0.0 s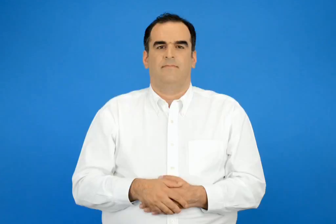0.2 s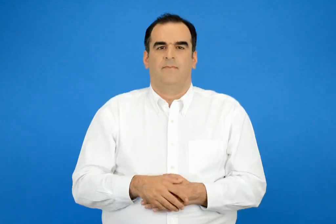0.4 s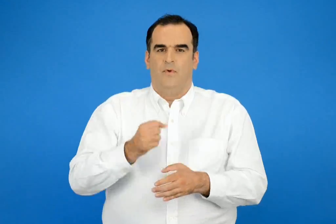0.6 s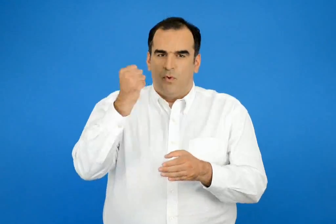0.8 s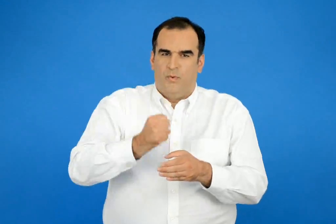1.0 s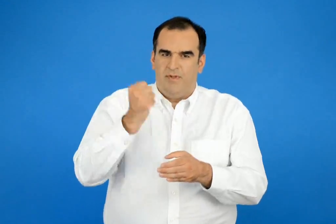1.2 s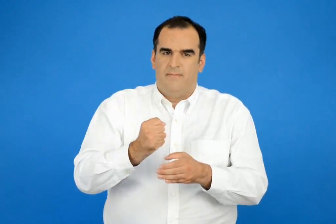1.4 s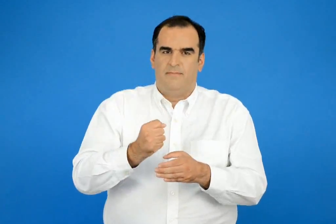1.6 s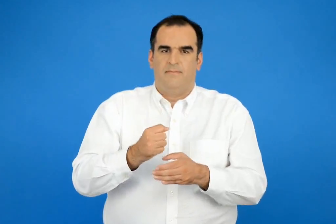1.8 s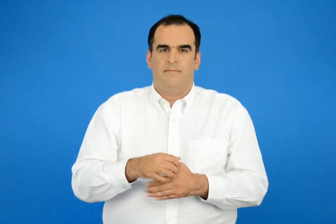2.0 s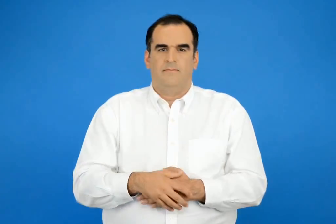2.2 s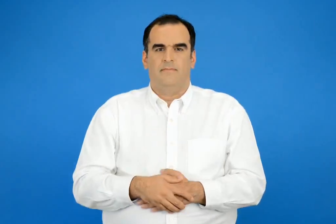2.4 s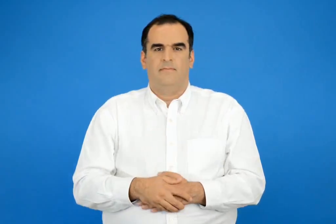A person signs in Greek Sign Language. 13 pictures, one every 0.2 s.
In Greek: γουδί
